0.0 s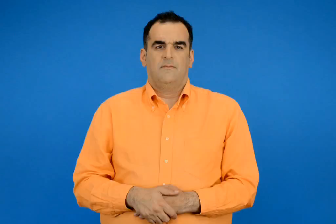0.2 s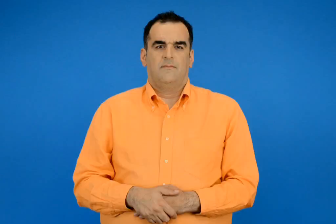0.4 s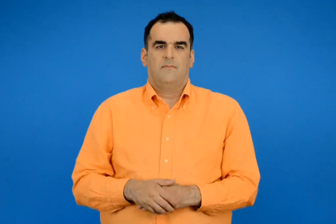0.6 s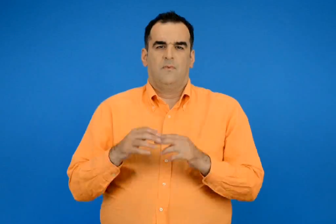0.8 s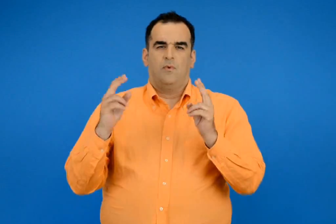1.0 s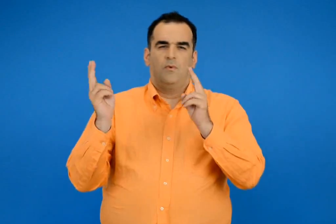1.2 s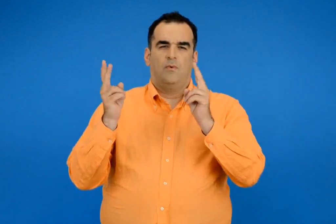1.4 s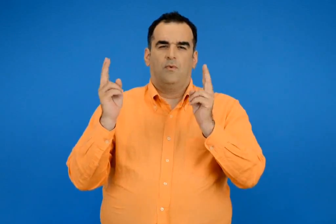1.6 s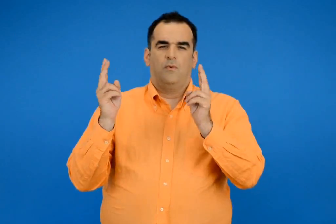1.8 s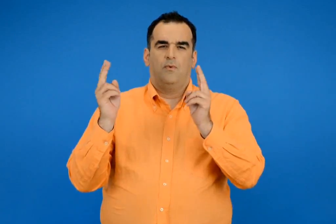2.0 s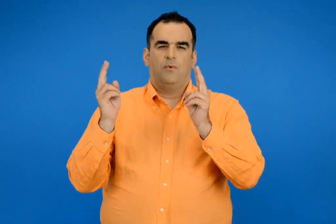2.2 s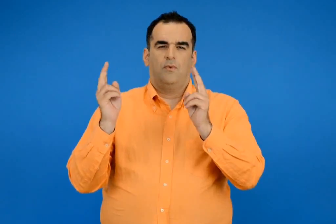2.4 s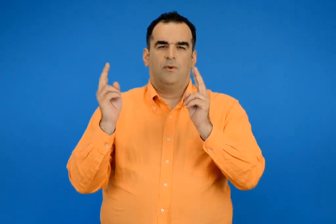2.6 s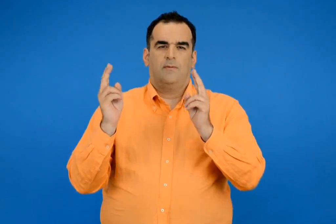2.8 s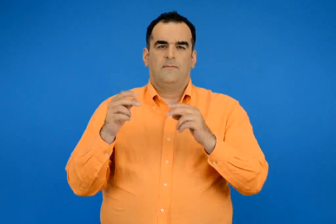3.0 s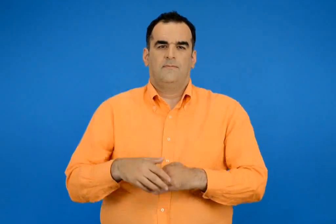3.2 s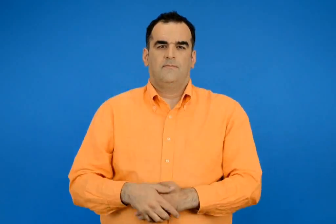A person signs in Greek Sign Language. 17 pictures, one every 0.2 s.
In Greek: σιγανός
